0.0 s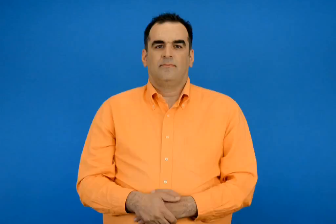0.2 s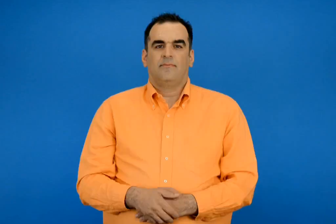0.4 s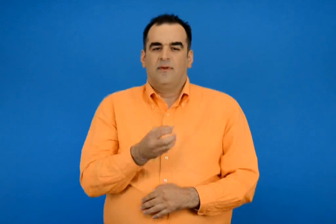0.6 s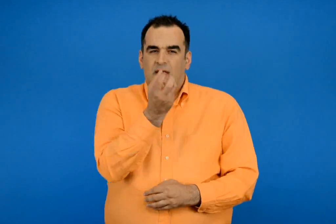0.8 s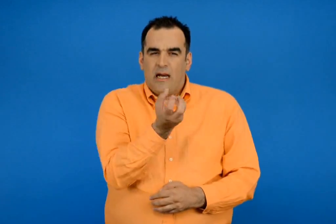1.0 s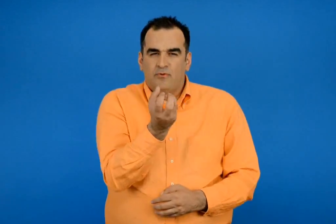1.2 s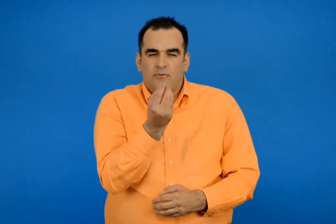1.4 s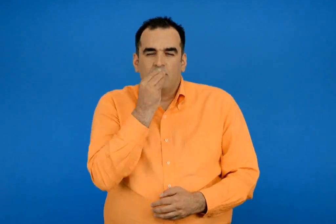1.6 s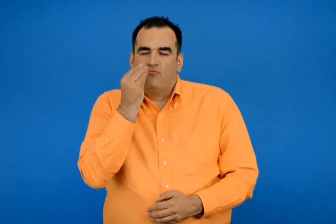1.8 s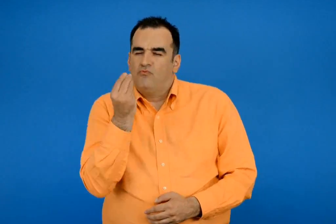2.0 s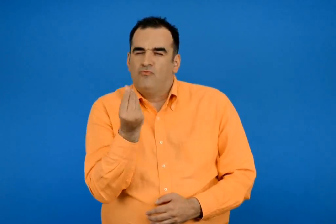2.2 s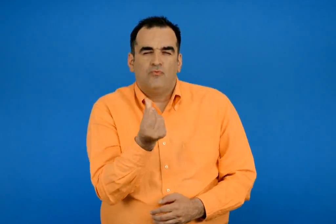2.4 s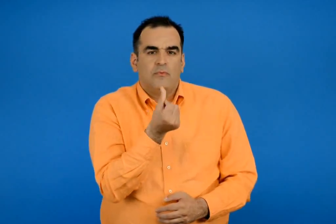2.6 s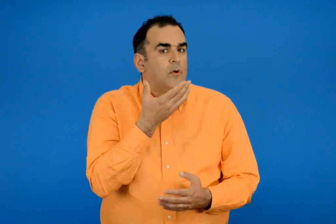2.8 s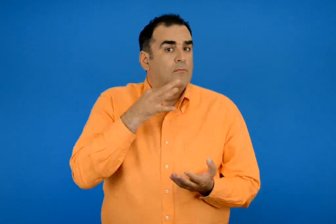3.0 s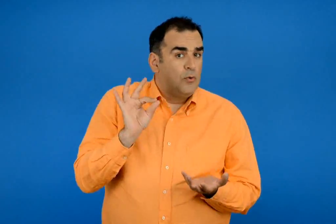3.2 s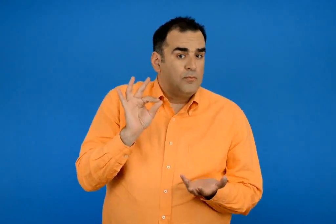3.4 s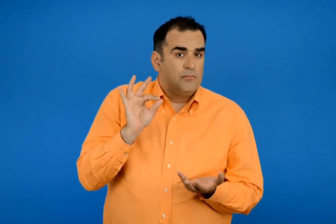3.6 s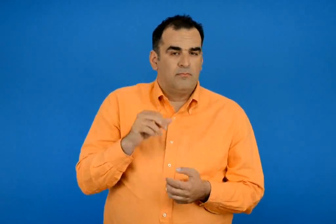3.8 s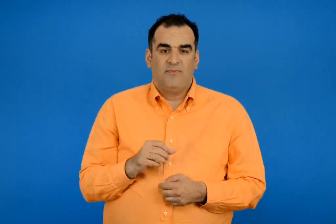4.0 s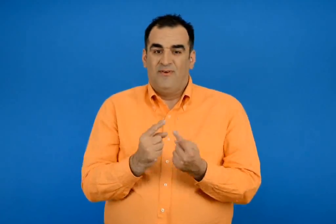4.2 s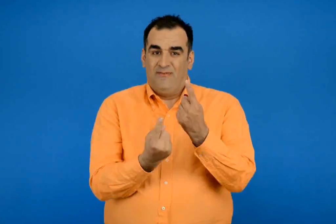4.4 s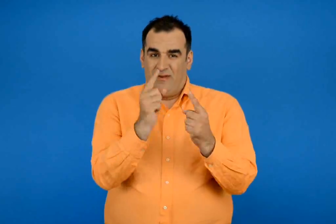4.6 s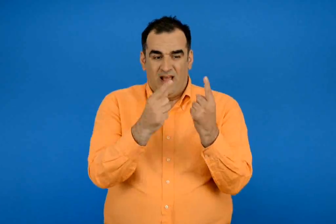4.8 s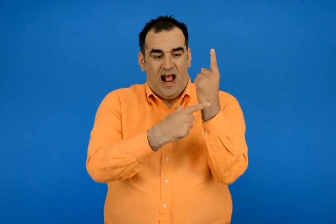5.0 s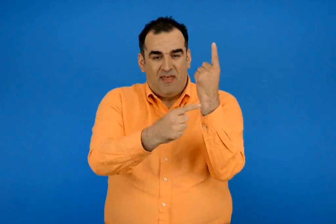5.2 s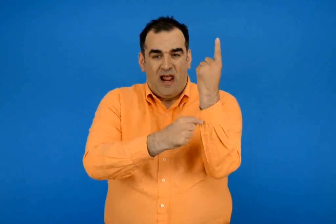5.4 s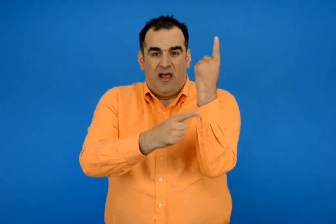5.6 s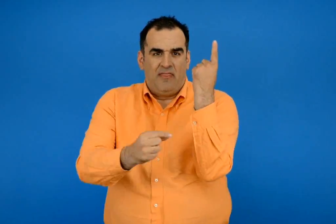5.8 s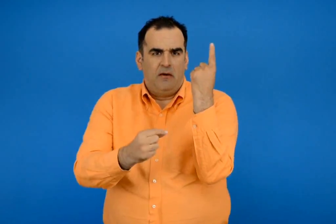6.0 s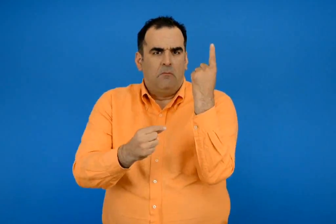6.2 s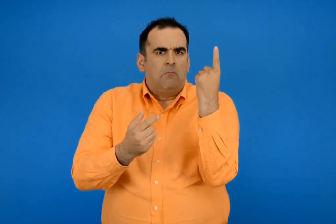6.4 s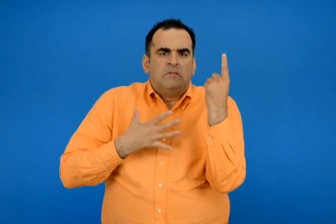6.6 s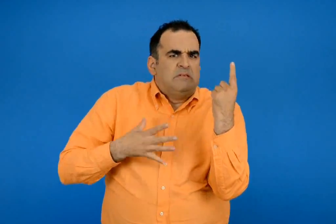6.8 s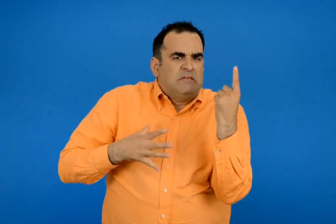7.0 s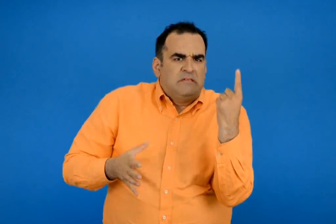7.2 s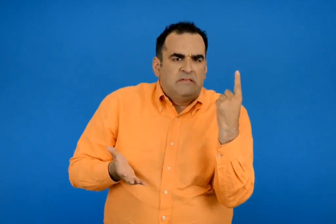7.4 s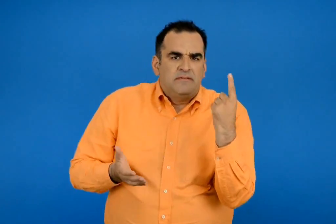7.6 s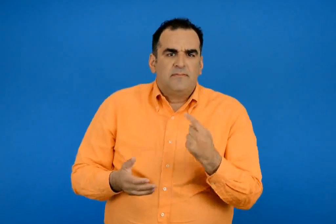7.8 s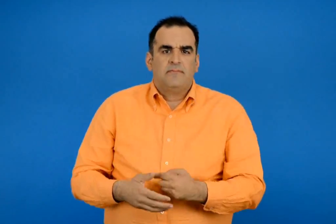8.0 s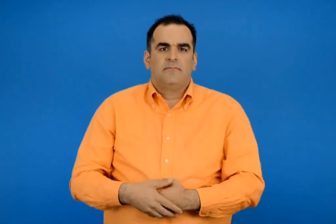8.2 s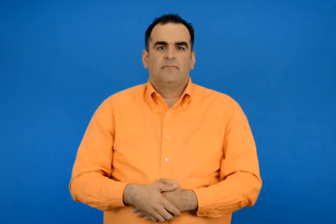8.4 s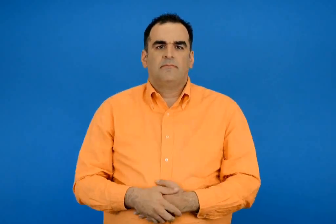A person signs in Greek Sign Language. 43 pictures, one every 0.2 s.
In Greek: γιατί κάνουν νόστιμους καρπούς ; τι τα θέλουν άραγε τα αγκάθια ;
